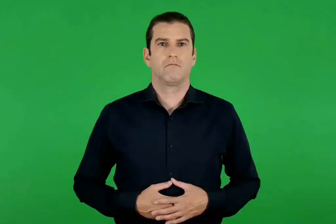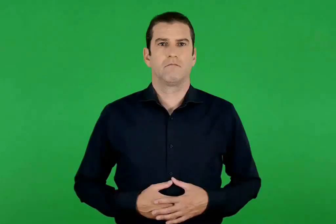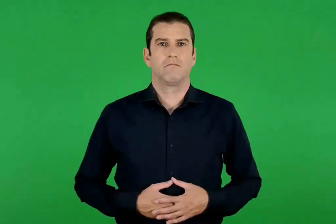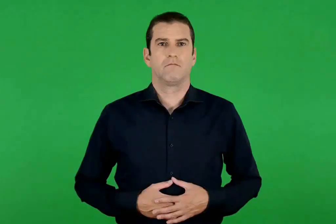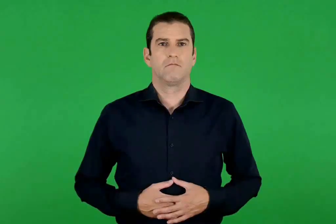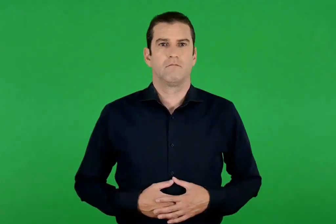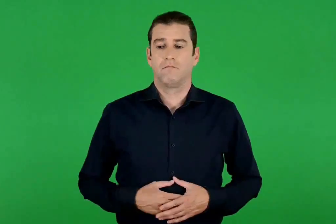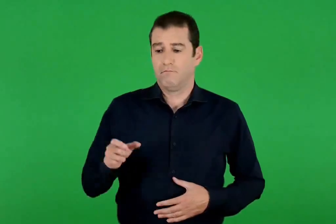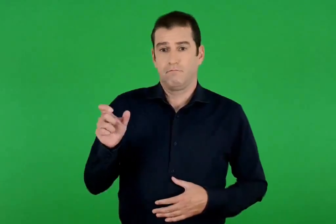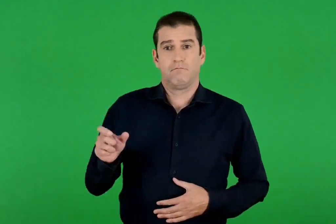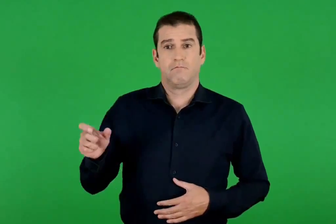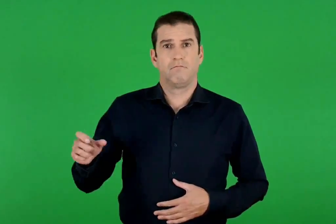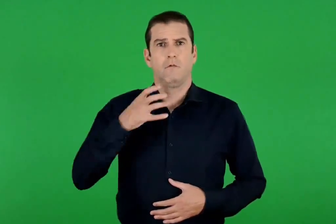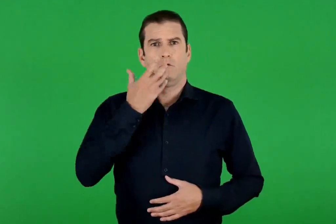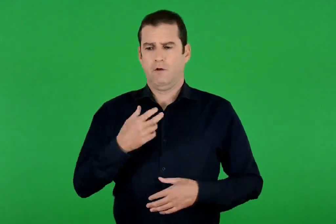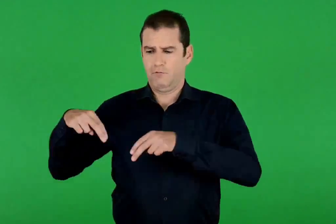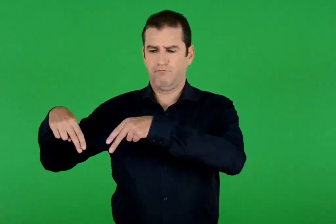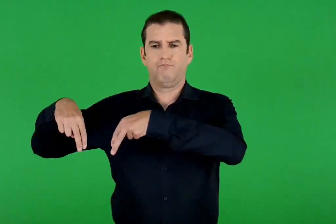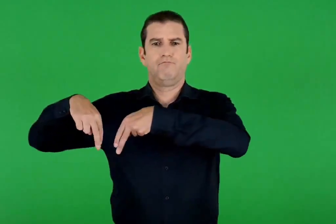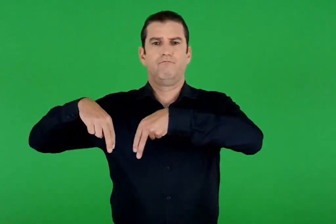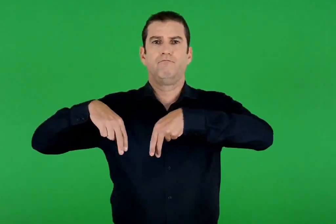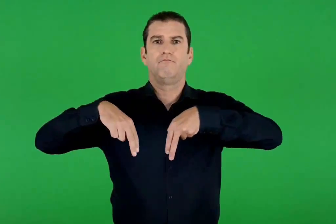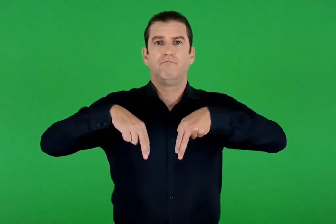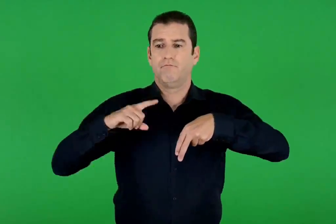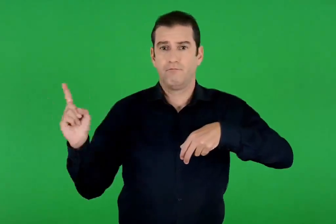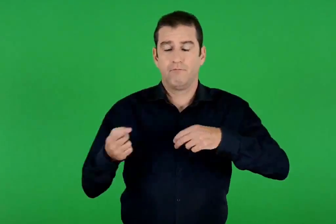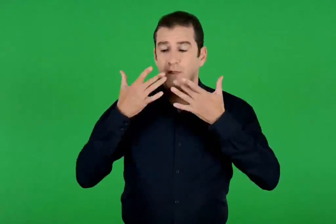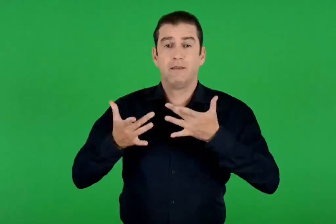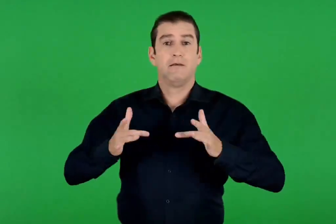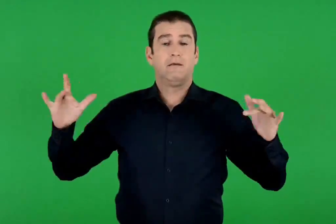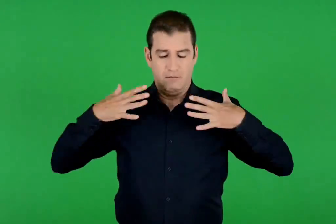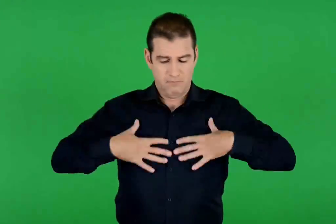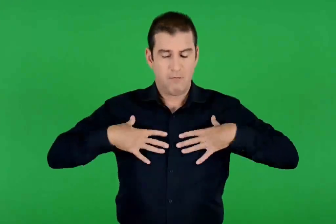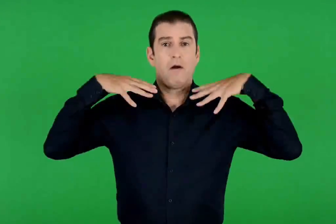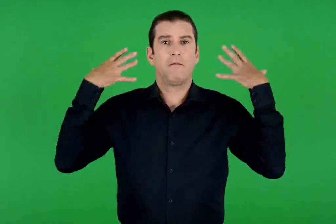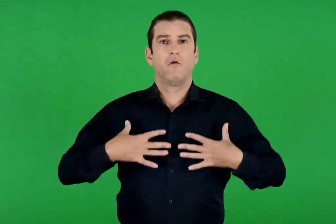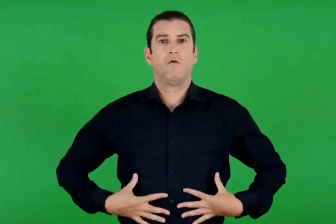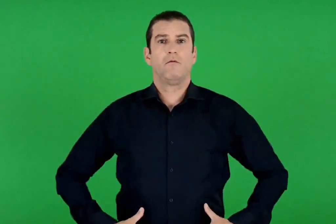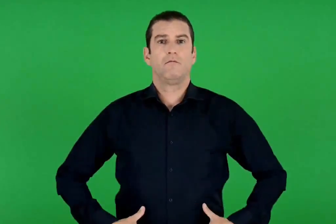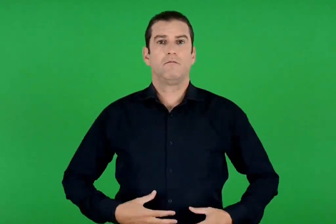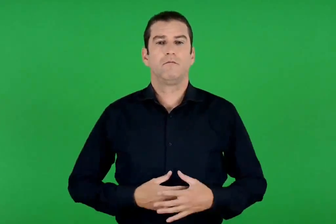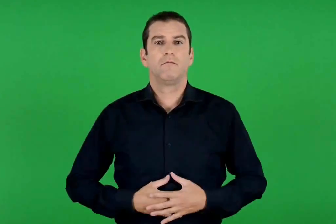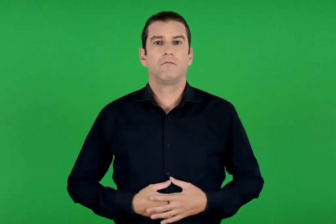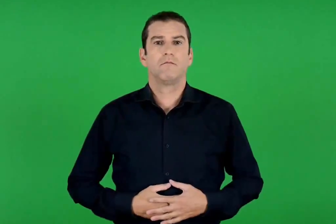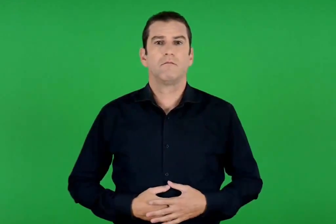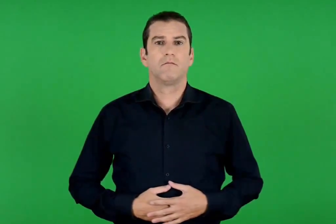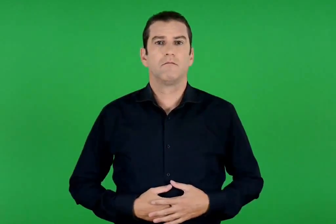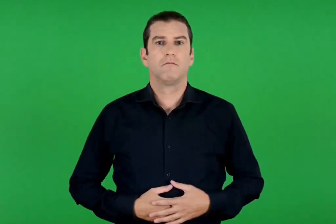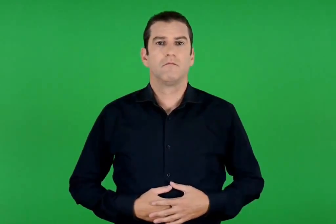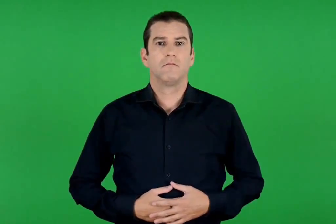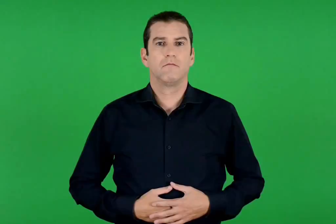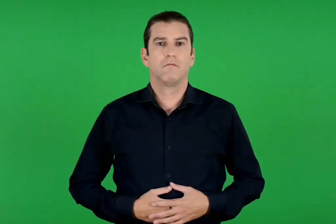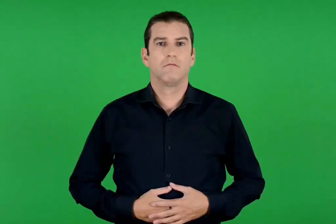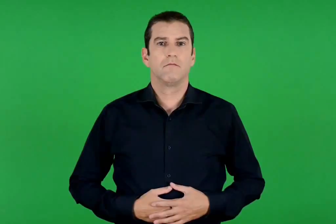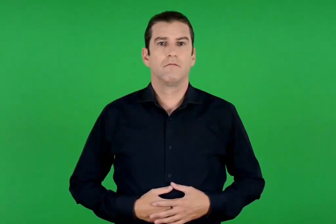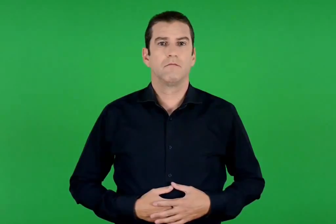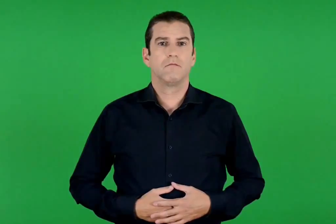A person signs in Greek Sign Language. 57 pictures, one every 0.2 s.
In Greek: και κάθε των κινήσεως τον σοβαρό ρυθμό λαμπρότατοι μες στων αμφίων τον στολισμό
